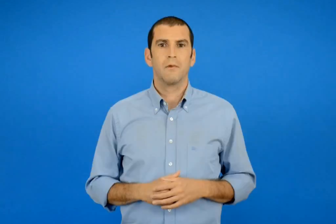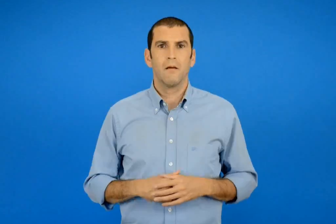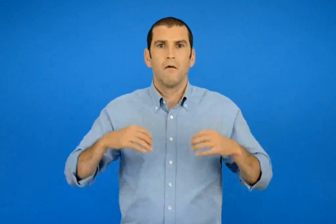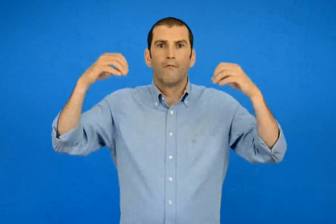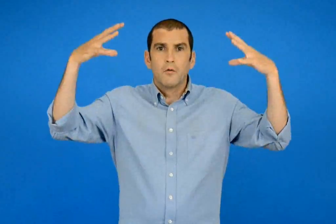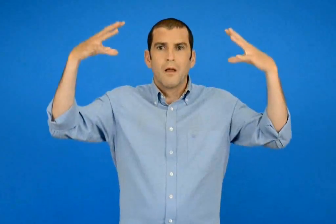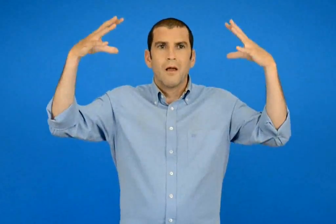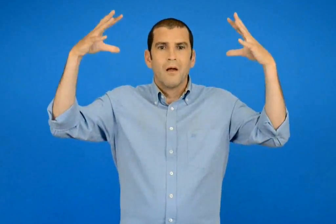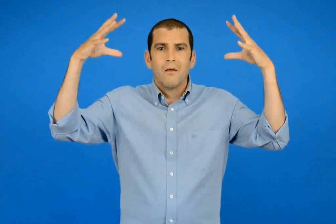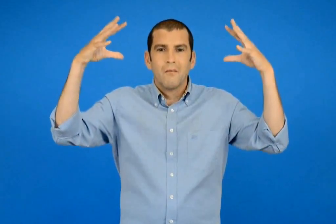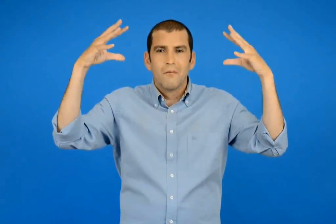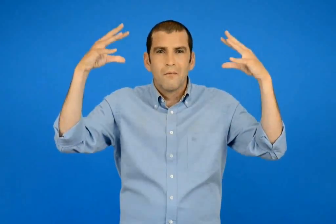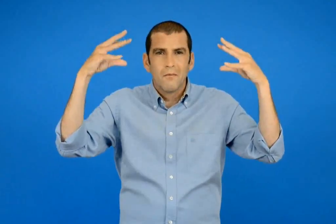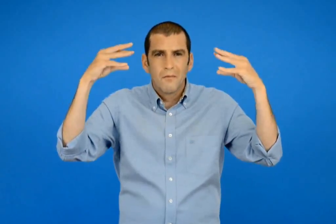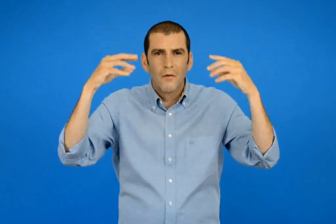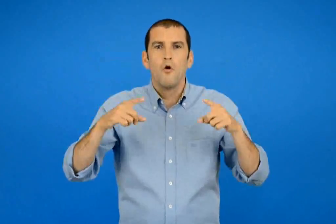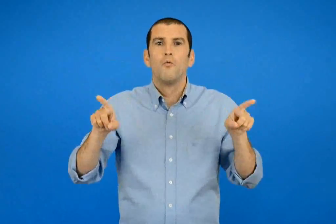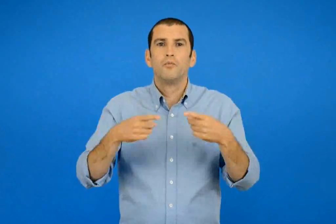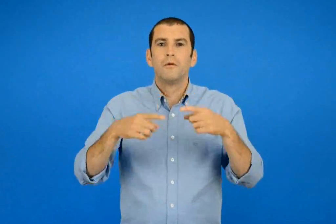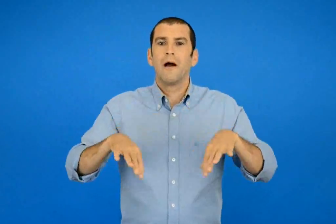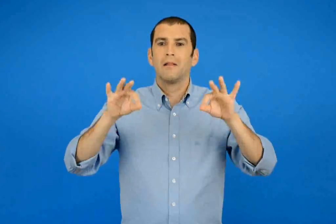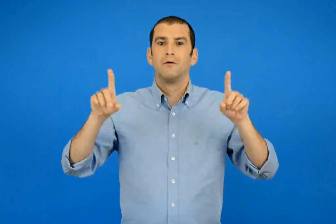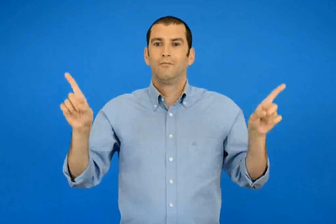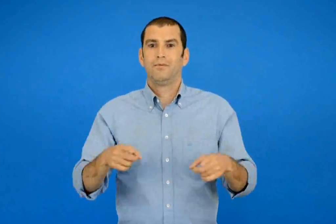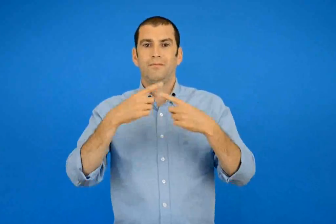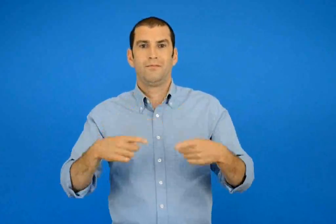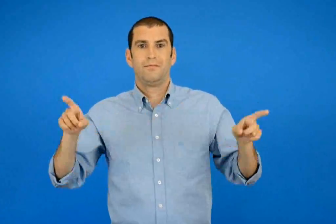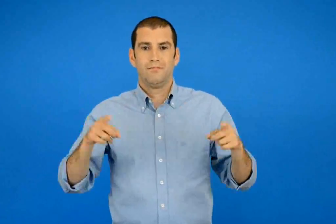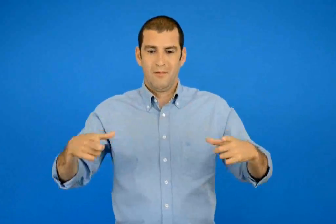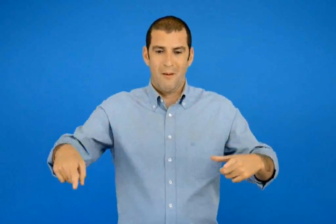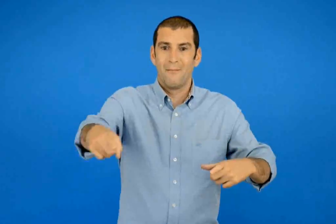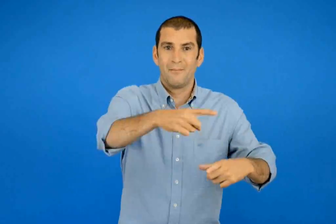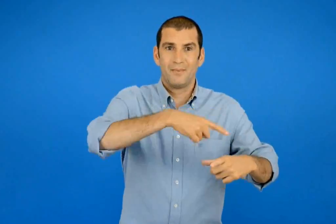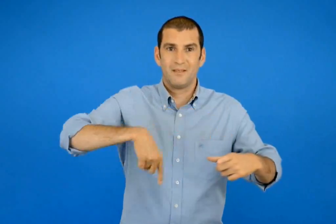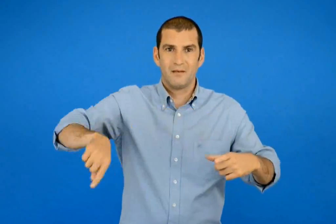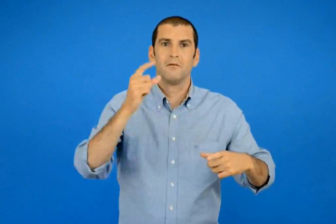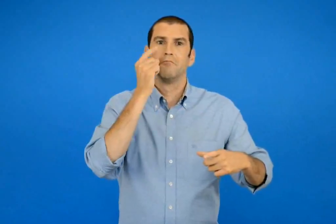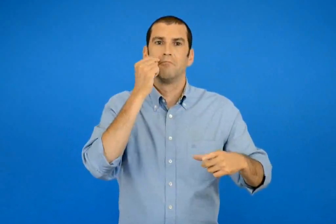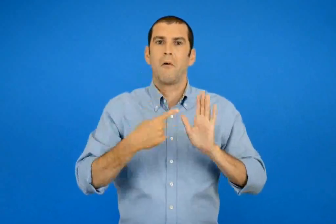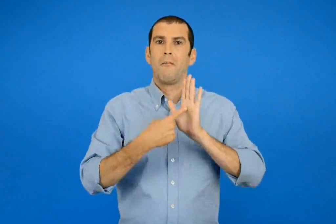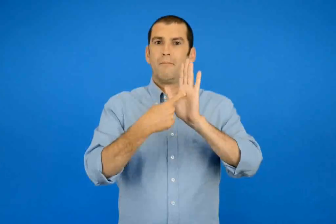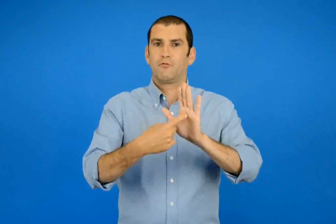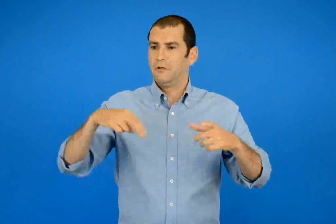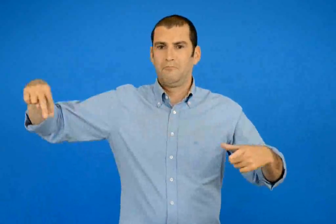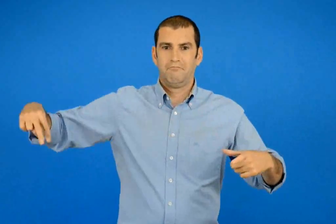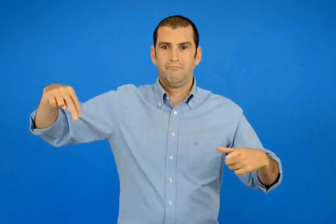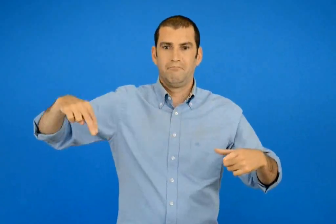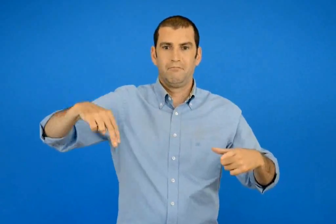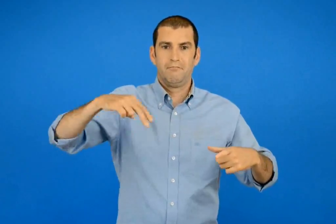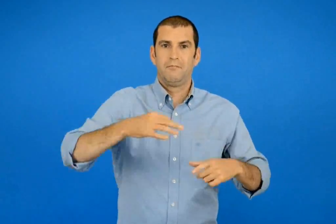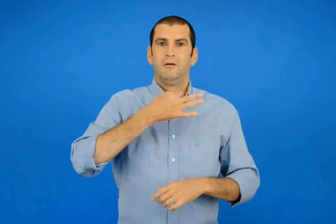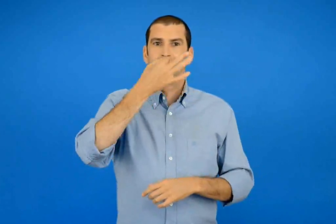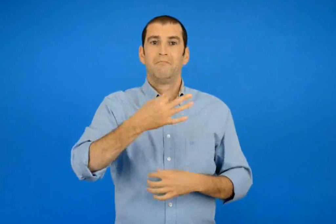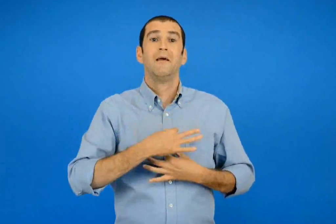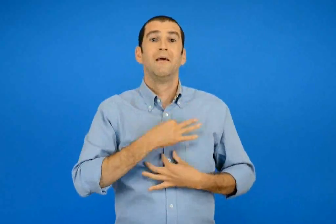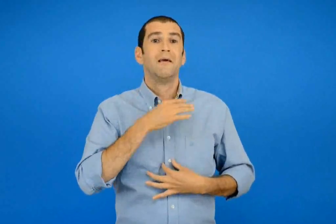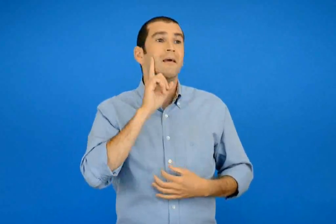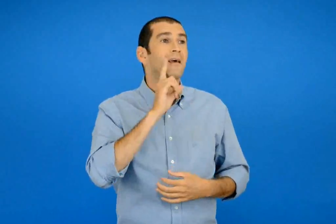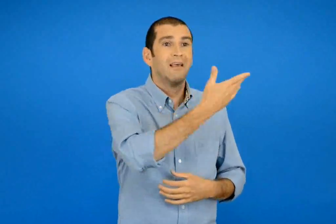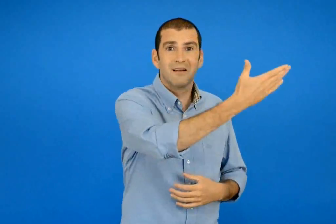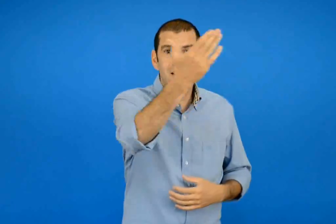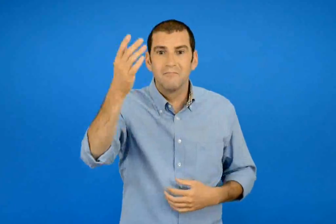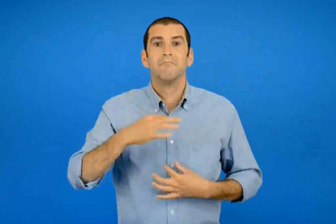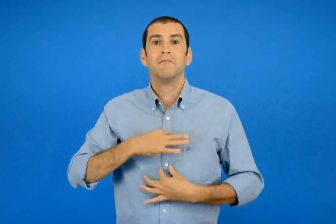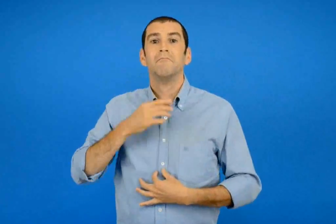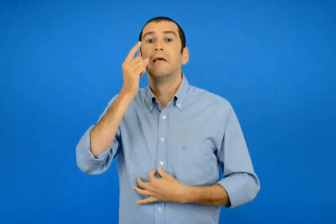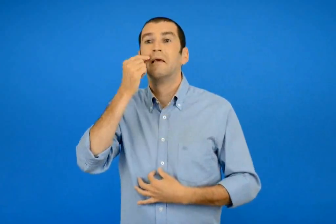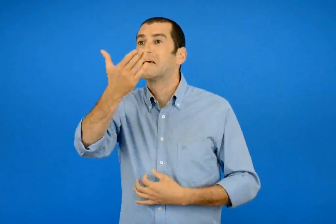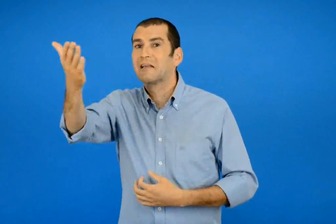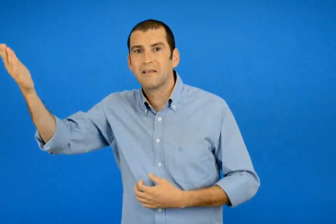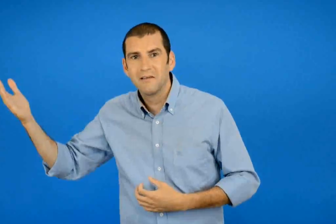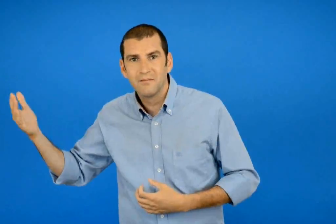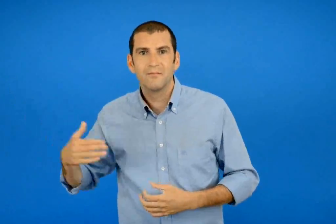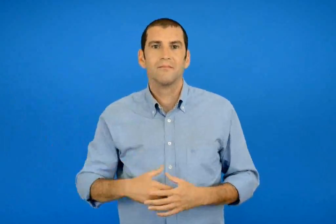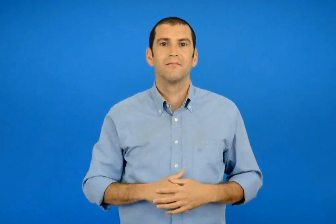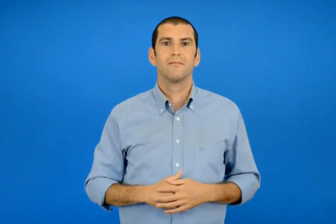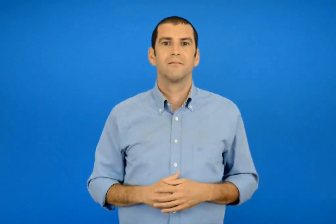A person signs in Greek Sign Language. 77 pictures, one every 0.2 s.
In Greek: ξαφνικά τα φωτά χαμηλώνουν και η μουσική αρχίζει να παίζει ενώ στην πιστά μπαίνει ο παρουσιαστής κυρίες και κύριοι
